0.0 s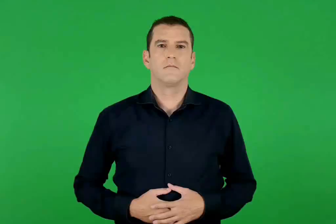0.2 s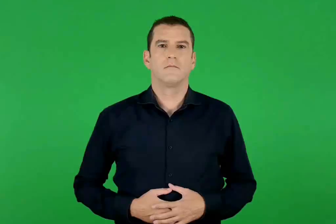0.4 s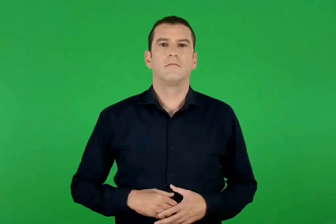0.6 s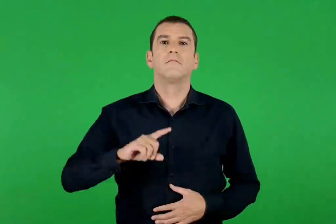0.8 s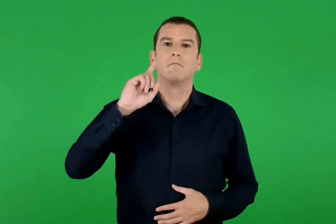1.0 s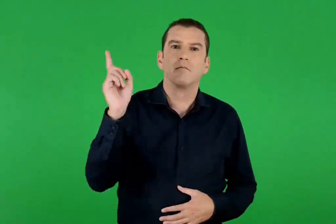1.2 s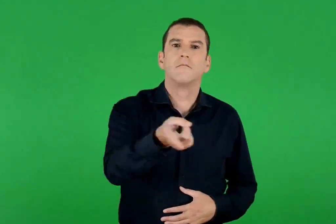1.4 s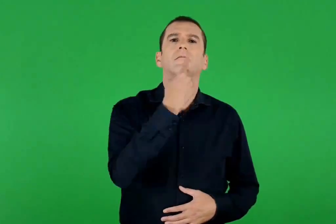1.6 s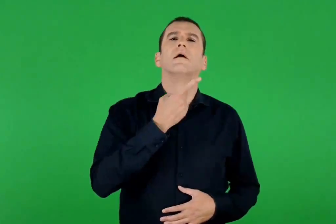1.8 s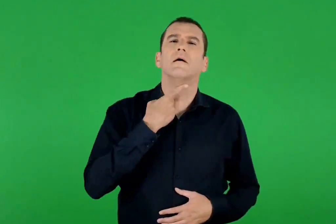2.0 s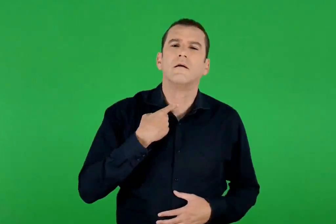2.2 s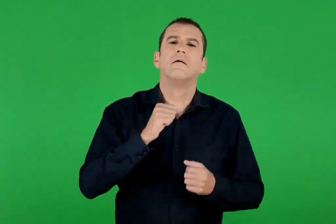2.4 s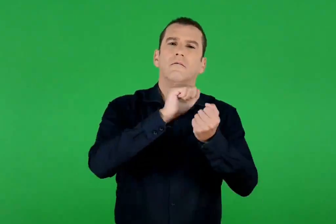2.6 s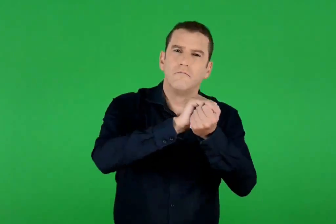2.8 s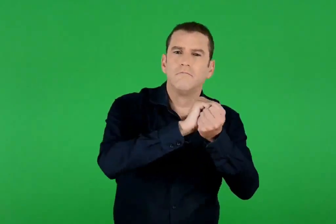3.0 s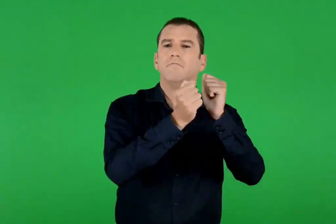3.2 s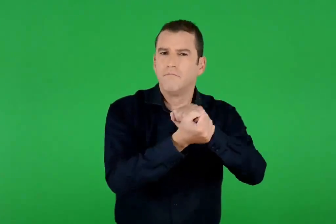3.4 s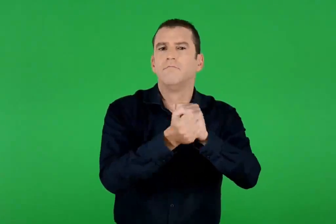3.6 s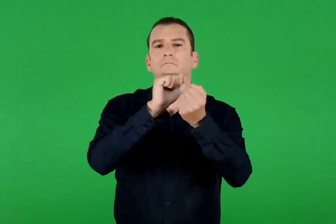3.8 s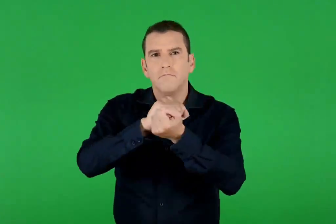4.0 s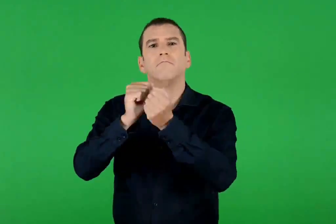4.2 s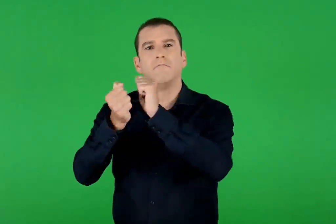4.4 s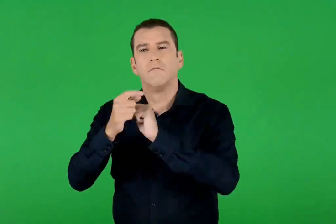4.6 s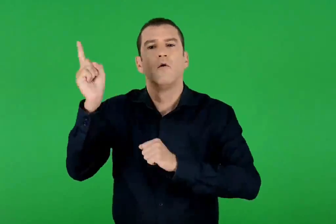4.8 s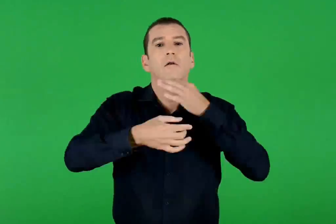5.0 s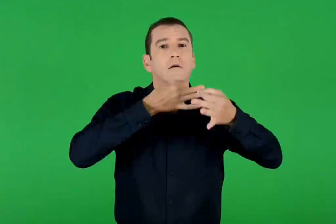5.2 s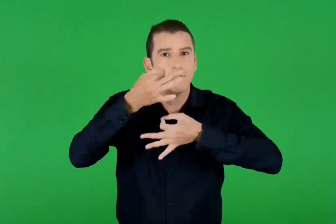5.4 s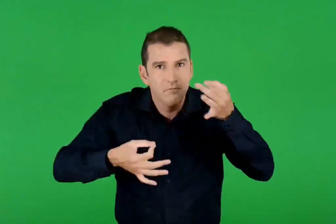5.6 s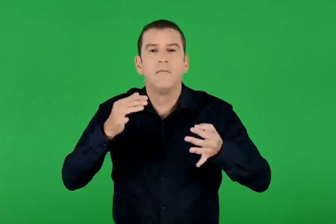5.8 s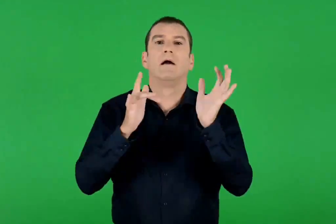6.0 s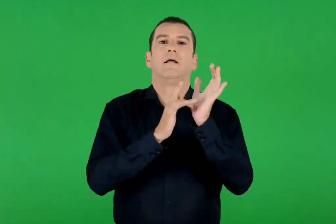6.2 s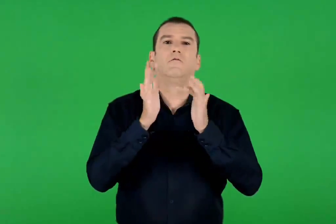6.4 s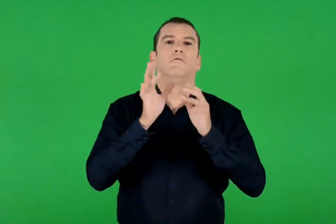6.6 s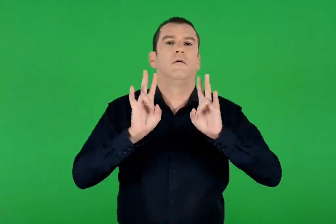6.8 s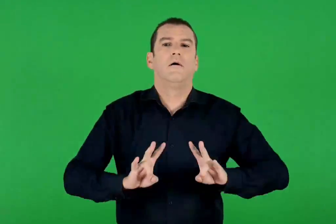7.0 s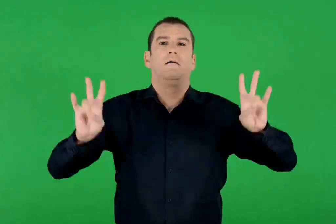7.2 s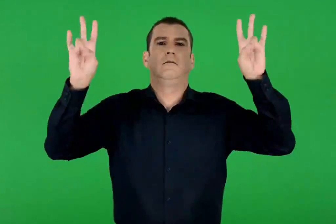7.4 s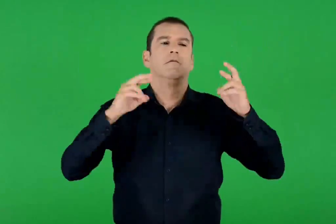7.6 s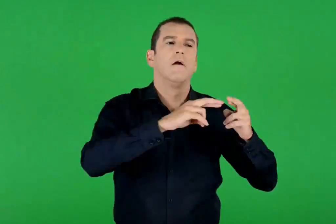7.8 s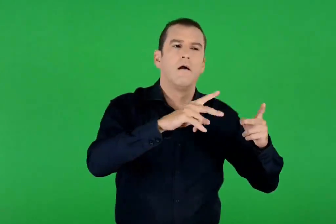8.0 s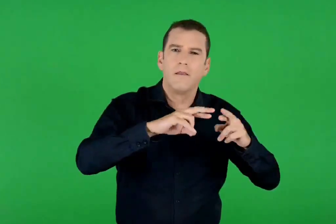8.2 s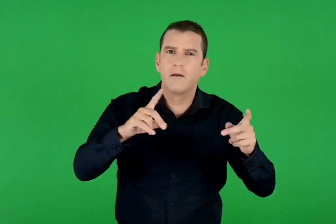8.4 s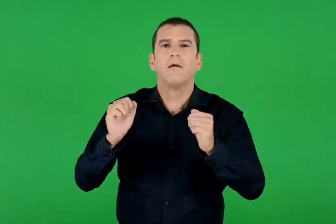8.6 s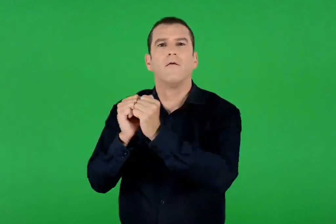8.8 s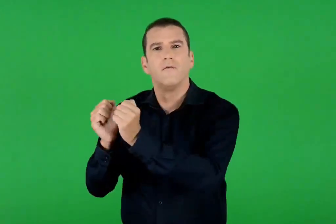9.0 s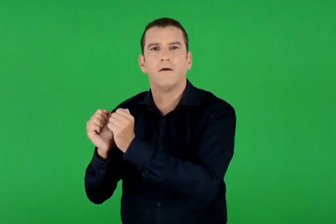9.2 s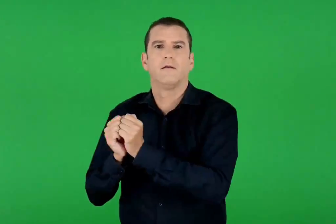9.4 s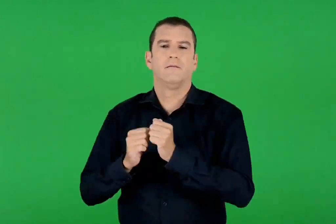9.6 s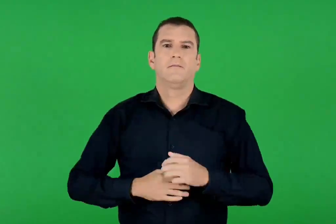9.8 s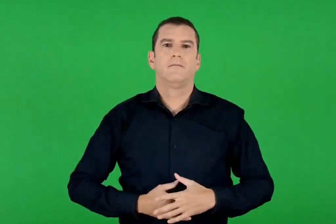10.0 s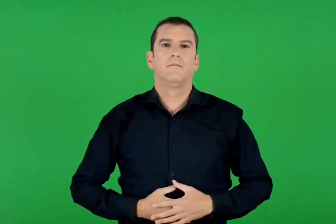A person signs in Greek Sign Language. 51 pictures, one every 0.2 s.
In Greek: φιληθείτε γλυκά , χείλη με χείλη , πέστε χριστός ανέστη , εχθροί και φίλοι
